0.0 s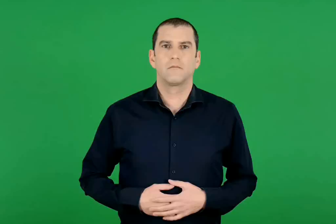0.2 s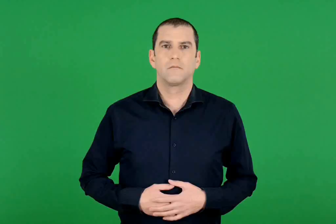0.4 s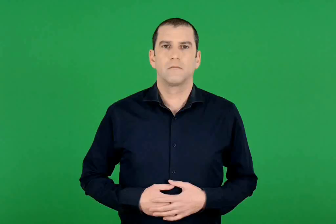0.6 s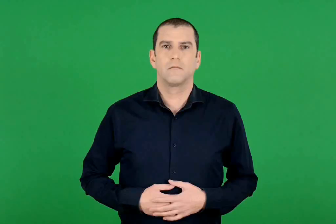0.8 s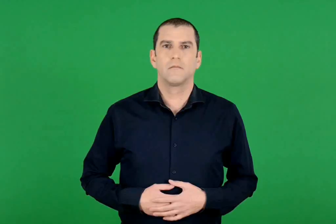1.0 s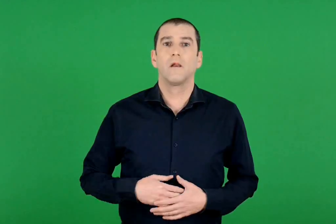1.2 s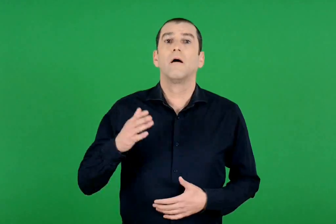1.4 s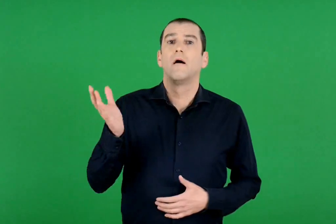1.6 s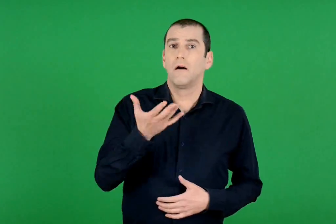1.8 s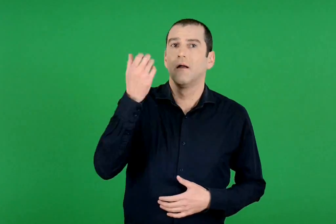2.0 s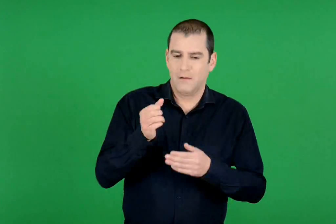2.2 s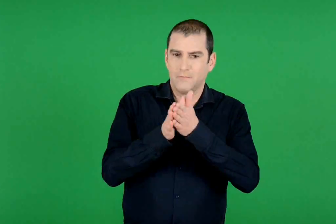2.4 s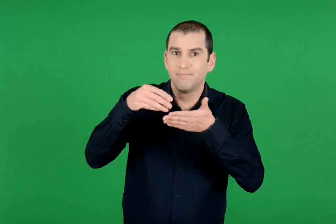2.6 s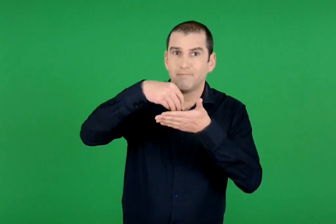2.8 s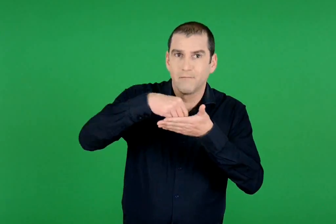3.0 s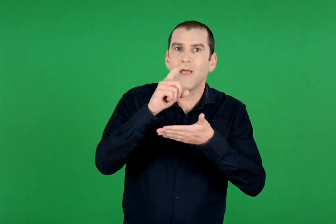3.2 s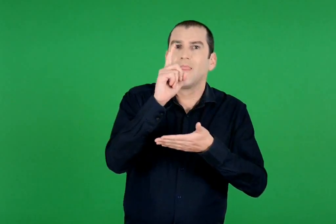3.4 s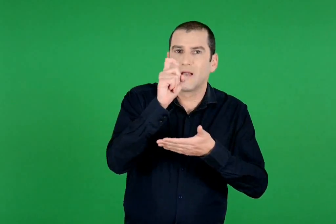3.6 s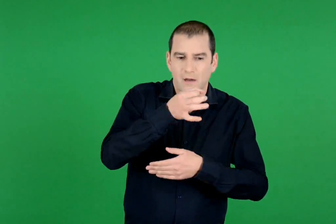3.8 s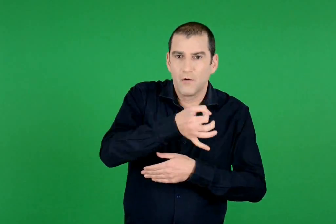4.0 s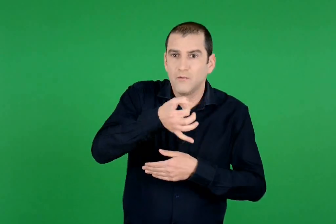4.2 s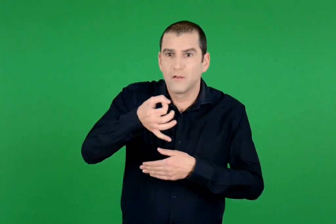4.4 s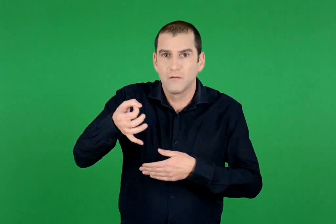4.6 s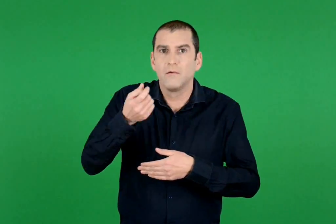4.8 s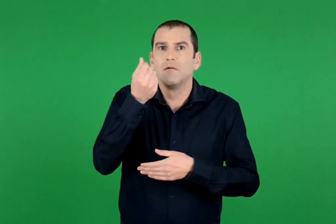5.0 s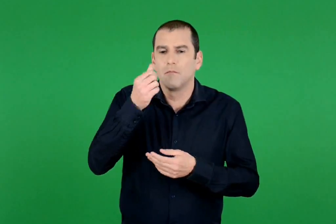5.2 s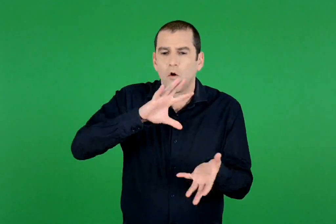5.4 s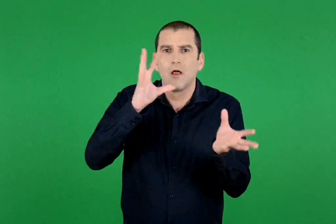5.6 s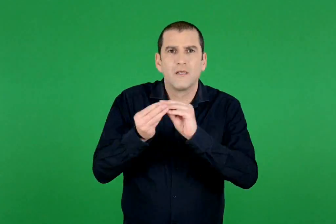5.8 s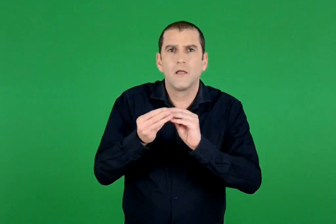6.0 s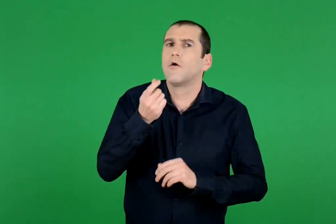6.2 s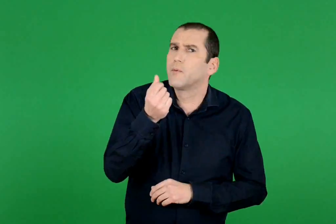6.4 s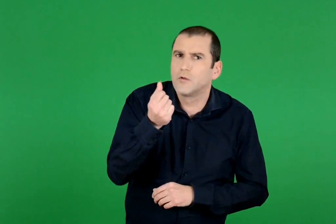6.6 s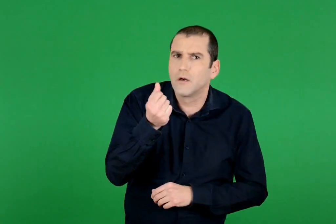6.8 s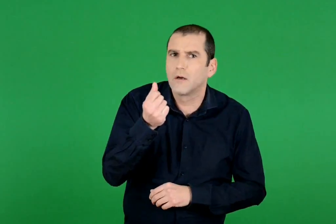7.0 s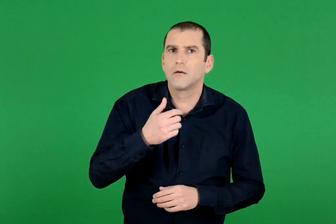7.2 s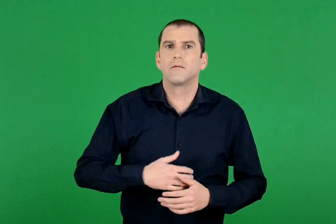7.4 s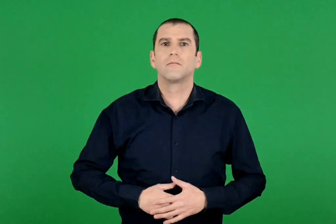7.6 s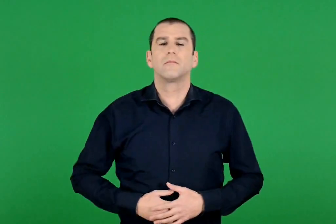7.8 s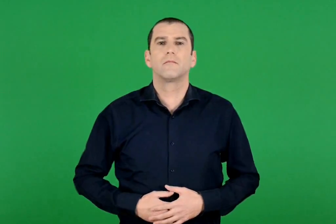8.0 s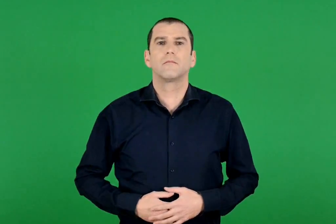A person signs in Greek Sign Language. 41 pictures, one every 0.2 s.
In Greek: αν έχει 10 νομίσματα , πόσα είναι τα χρήματά του συνολικά ;
